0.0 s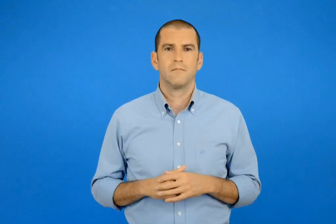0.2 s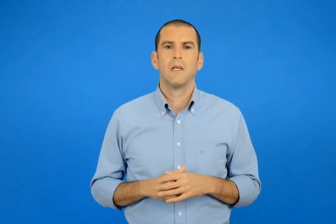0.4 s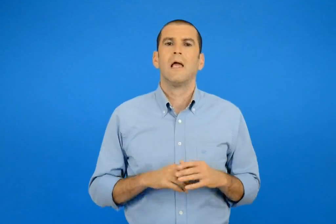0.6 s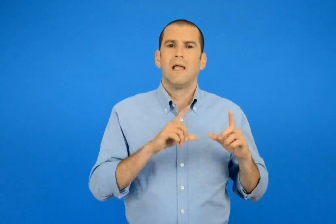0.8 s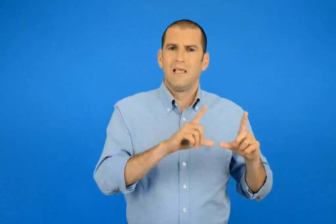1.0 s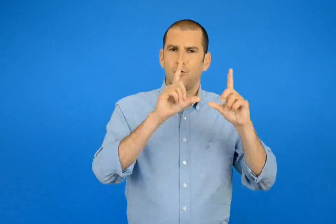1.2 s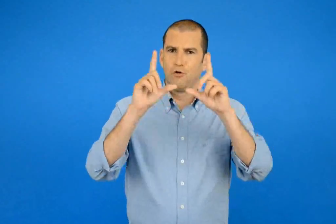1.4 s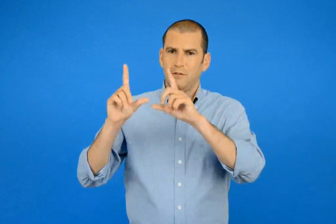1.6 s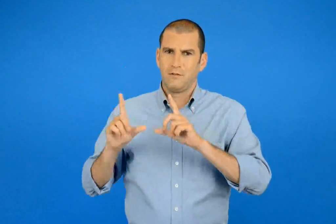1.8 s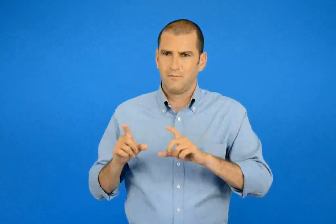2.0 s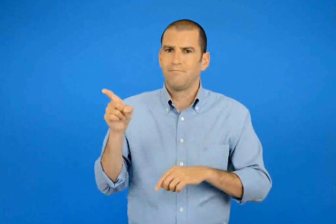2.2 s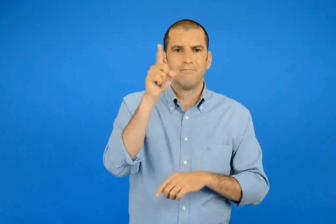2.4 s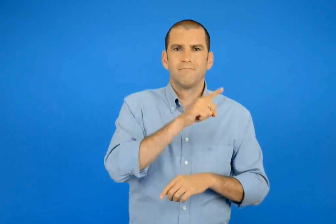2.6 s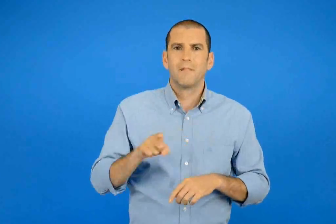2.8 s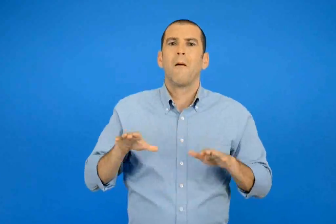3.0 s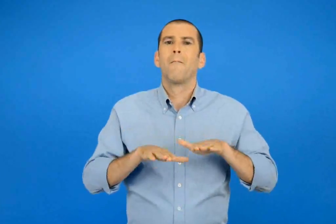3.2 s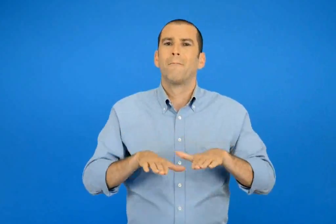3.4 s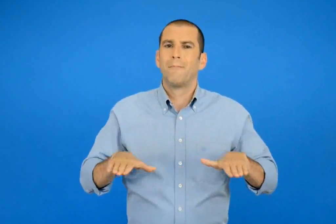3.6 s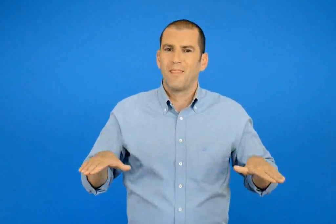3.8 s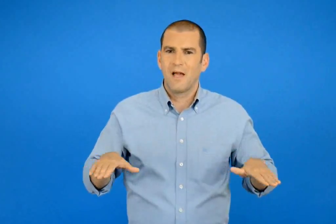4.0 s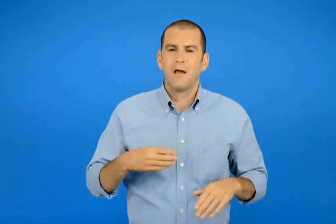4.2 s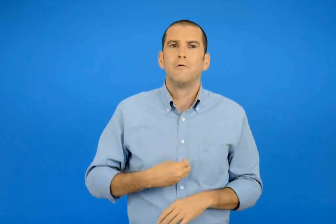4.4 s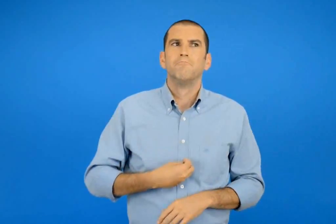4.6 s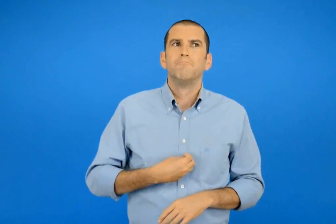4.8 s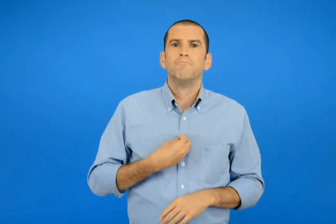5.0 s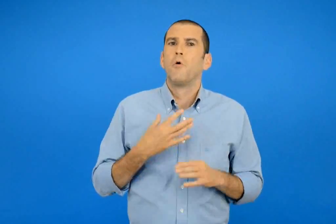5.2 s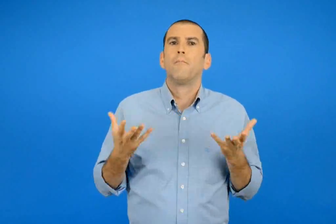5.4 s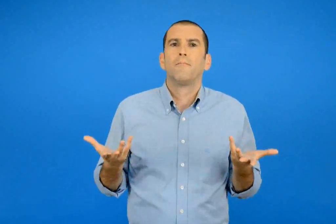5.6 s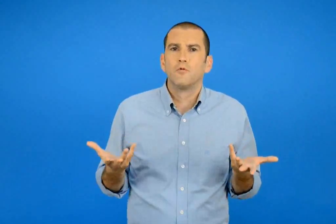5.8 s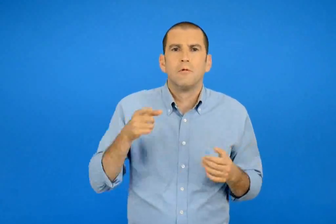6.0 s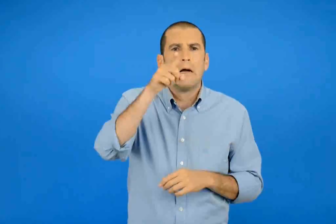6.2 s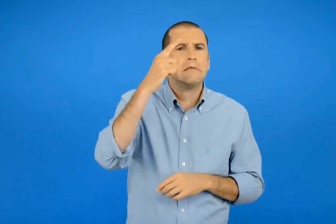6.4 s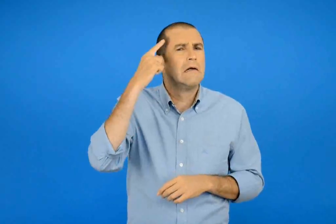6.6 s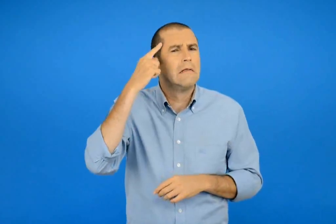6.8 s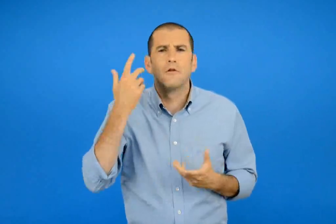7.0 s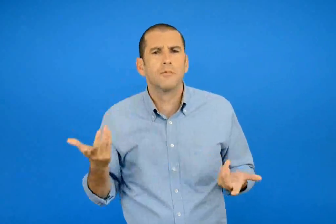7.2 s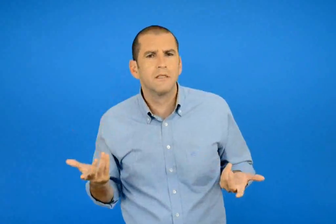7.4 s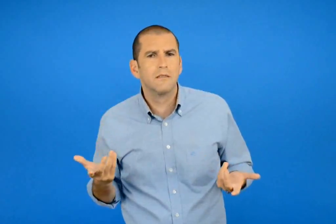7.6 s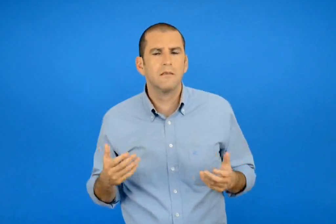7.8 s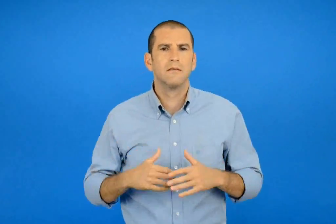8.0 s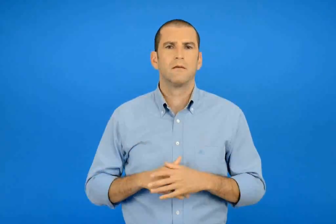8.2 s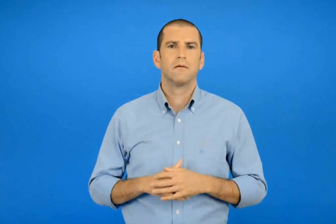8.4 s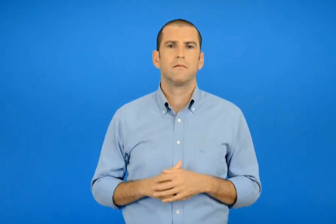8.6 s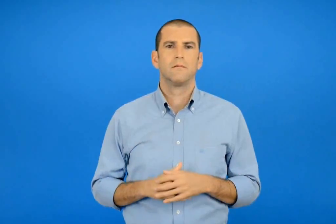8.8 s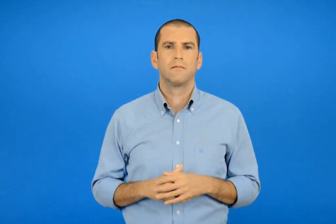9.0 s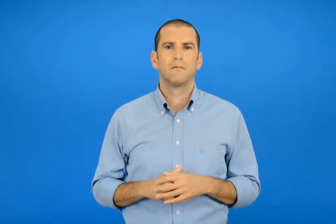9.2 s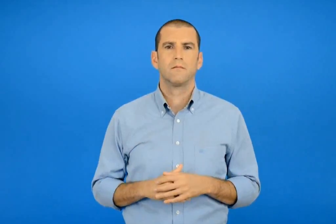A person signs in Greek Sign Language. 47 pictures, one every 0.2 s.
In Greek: τι νομίζεις πως νιώθουν τα παιδιά στις παραπάνω εικόνες ;
